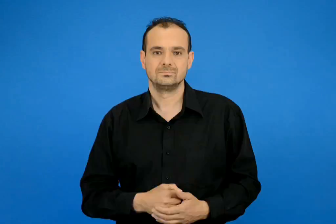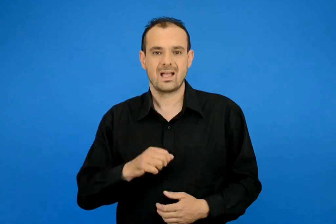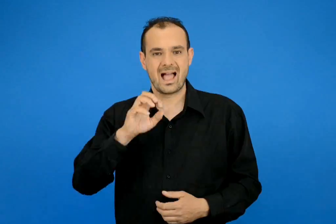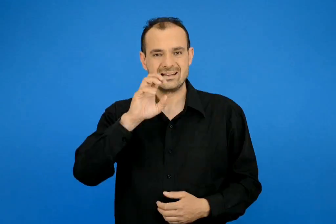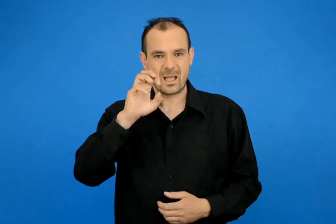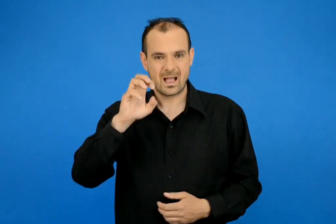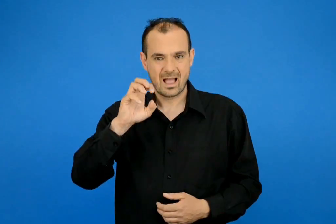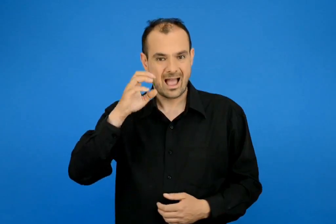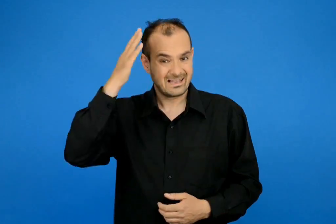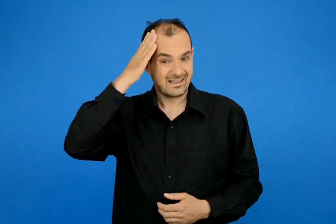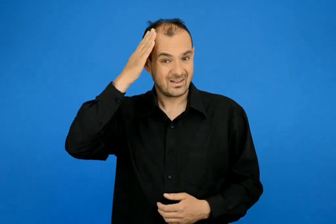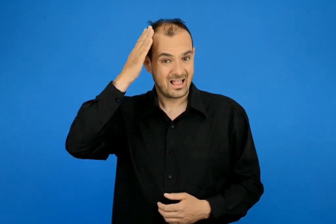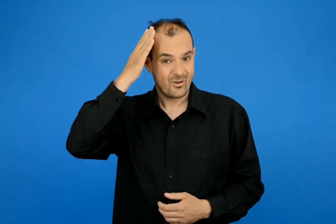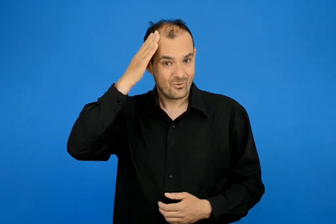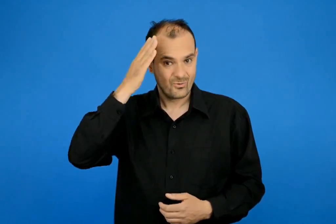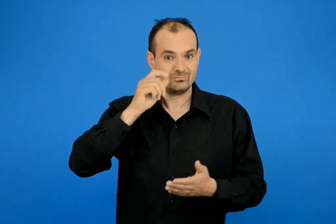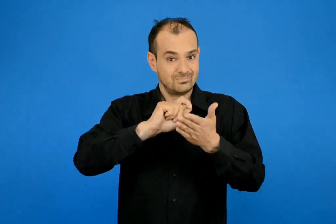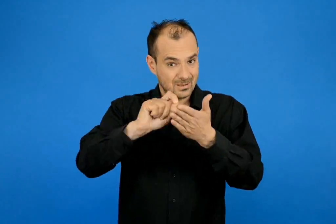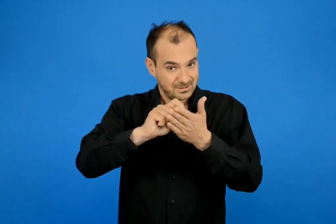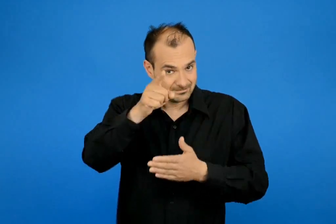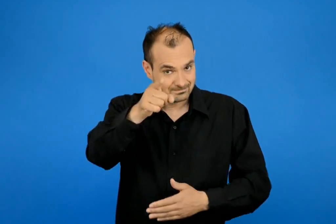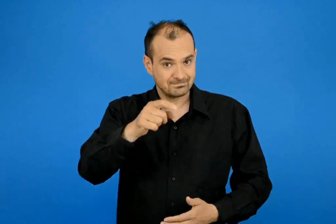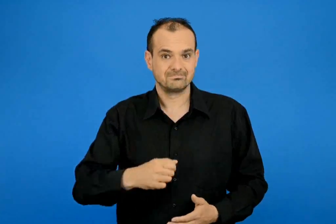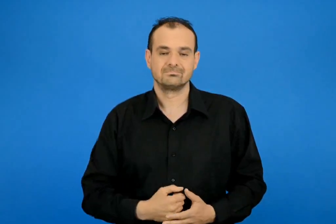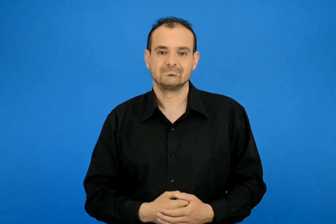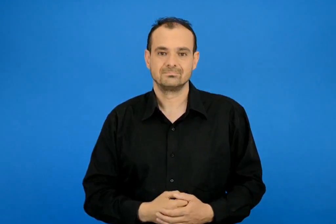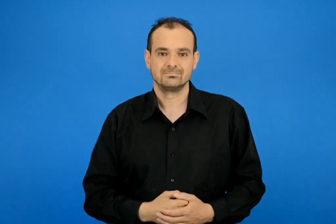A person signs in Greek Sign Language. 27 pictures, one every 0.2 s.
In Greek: γράψε το κεφάλαιο γράμμα
